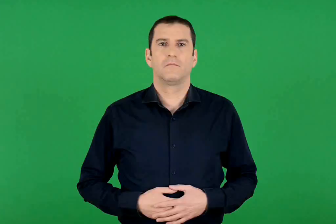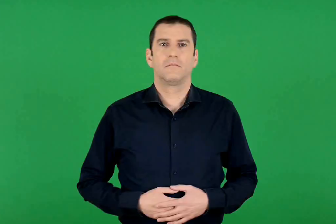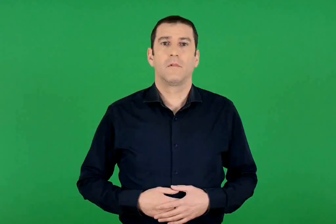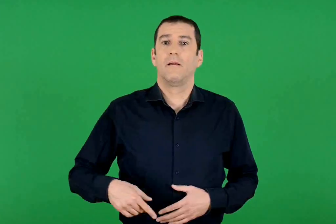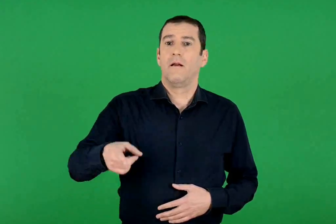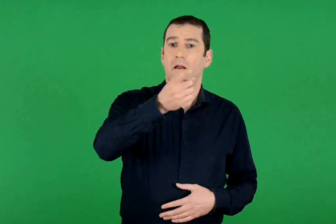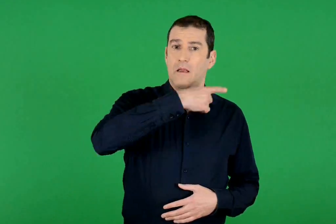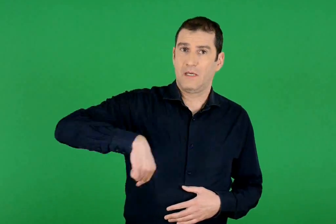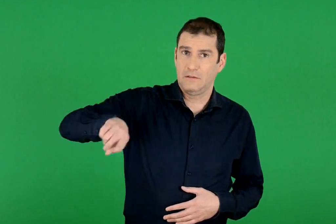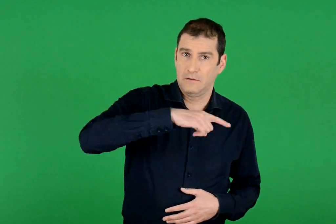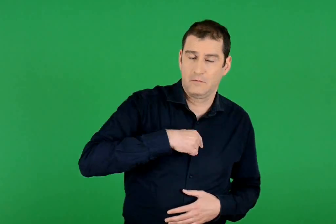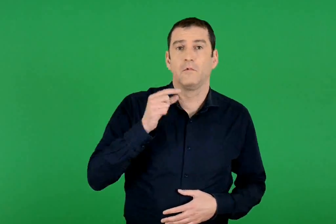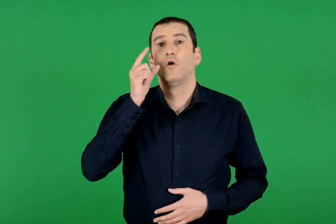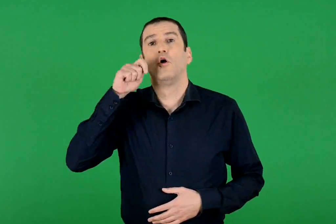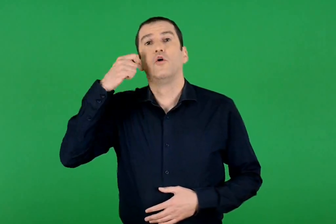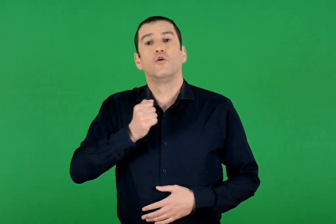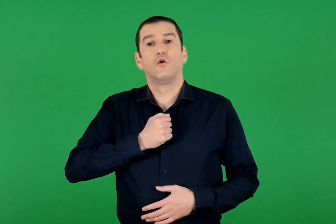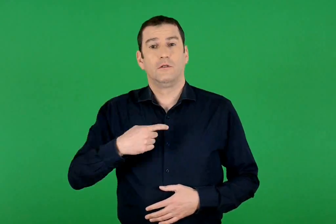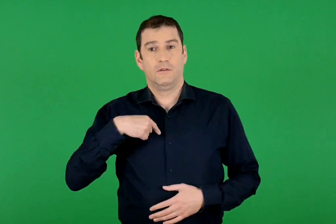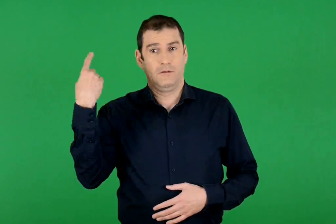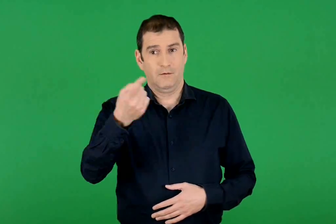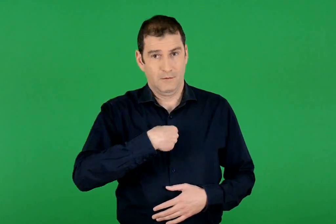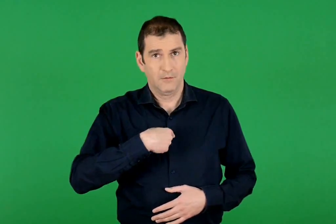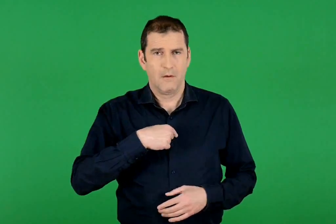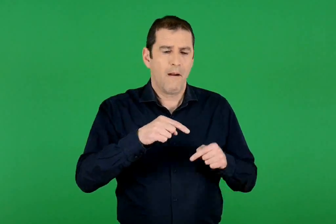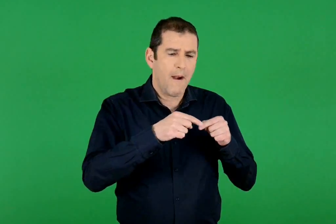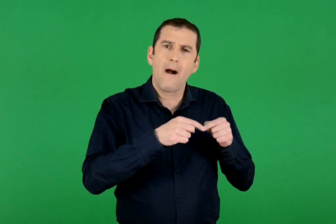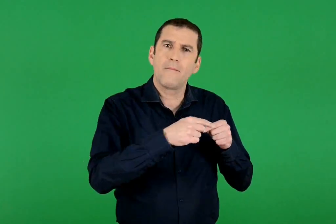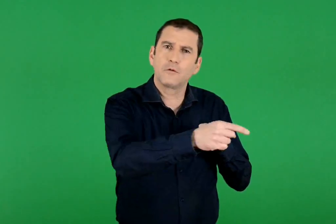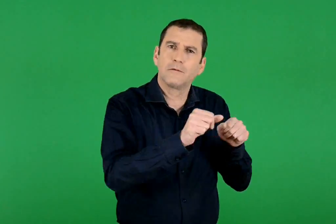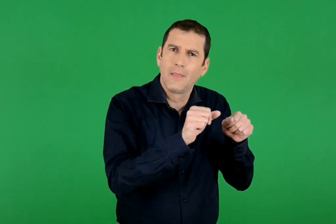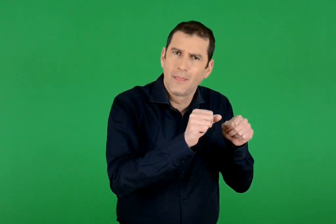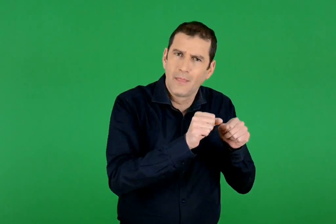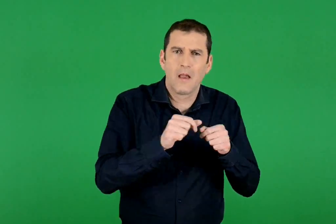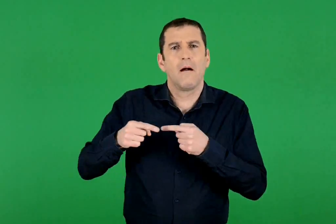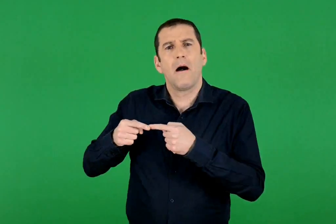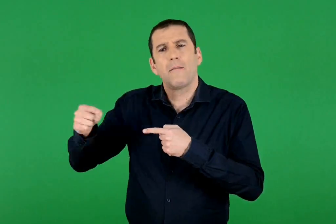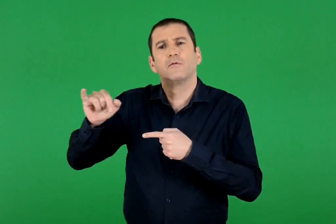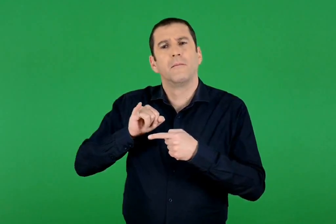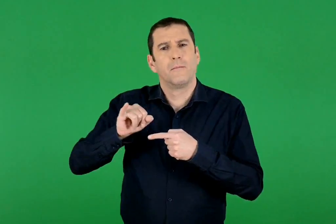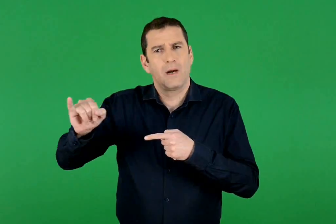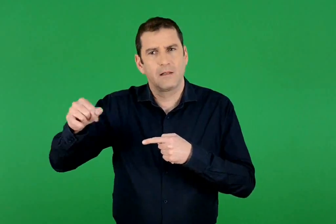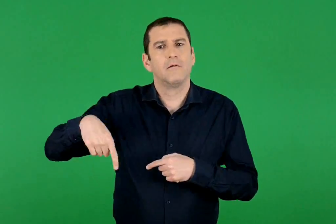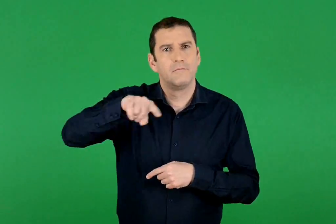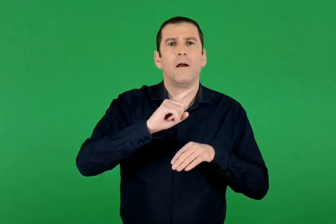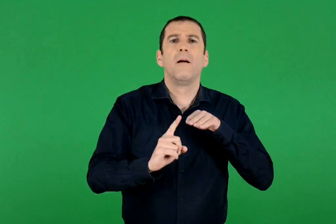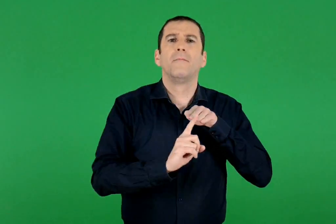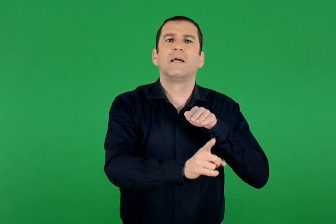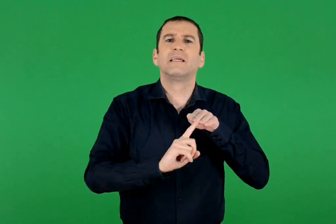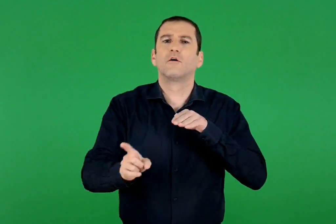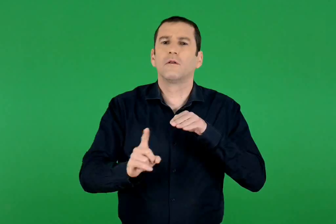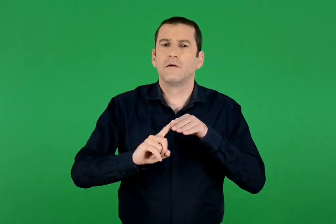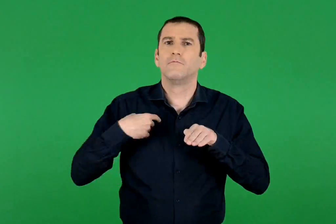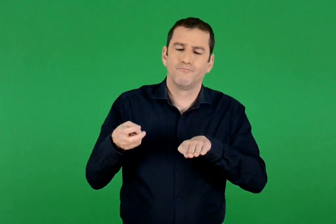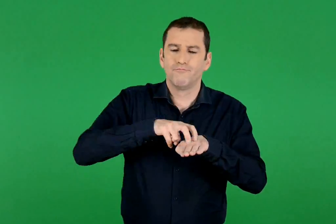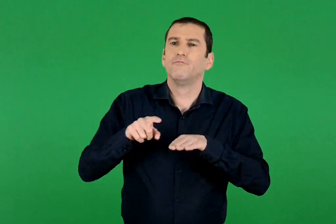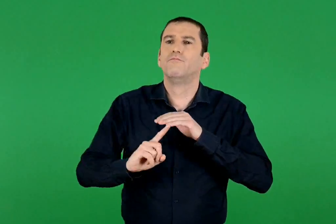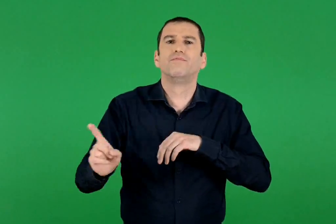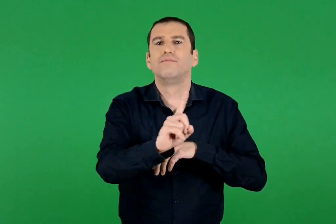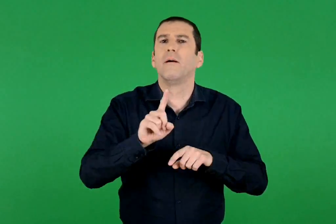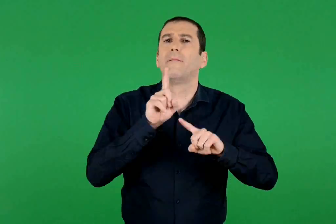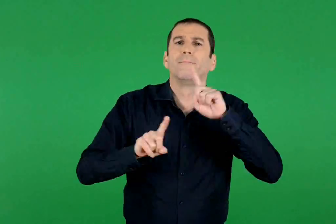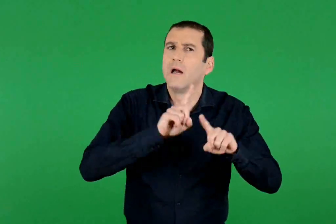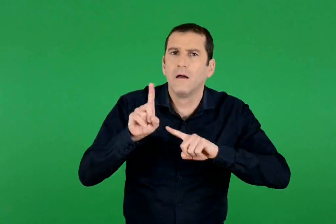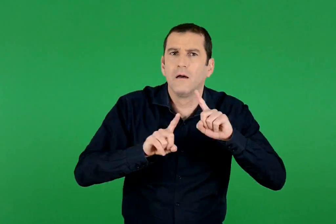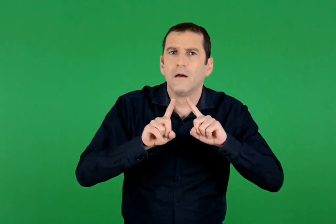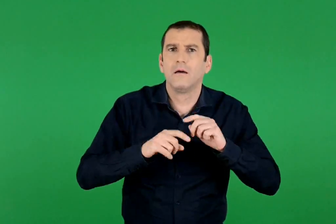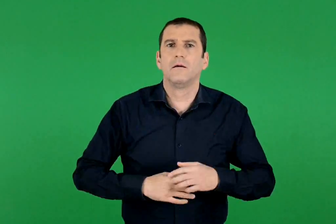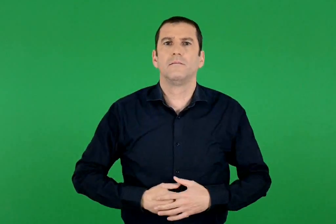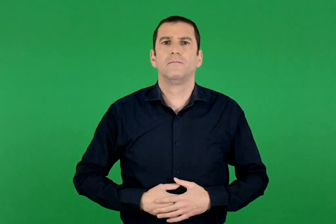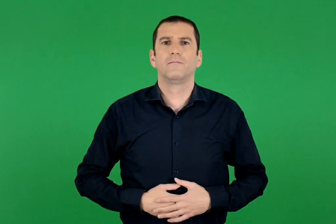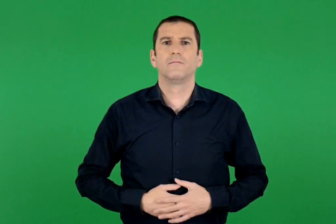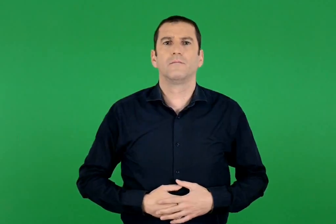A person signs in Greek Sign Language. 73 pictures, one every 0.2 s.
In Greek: ποια μέσα συγκοινωνίας μπορούμε να χρησιμοποιήσουμε εμείς και οι γονείς μας για να πάμε σε κοντινές και μακρινές αποστάσεις ;
